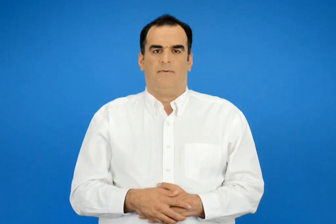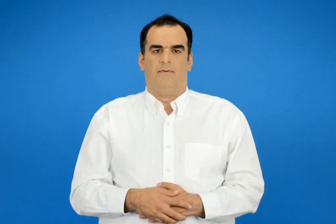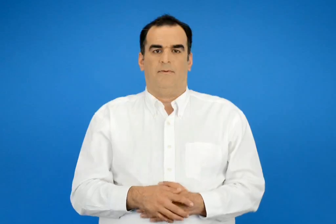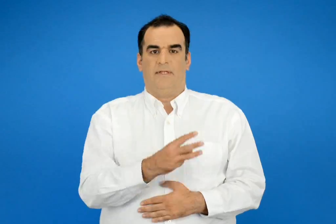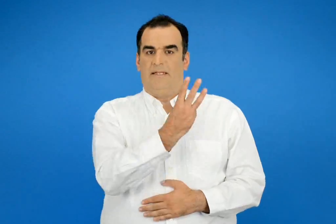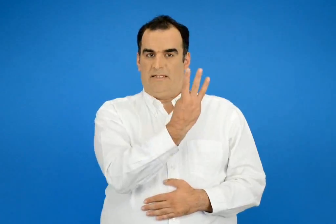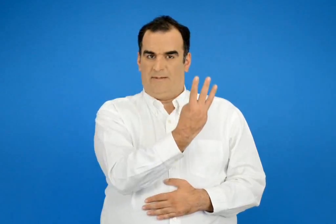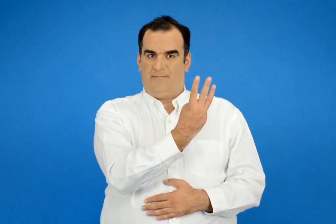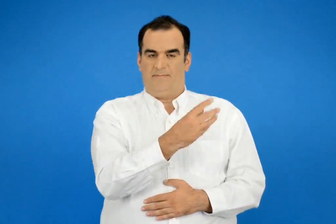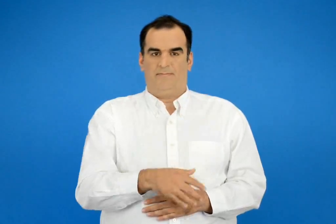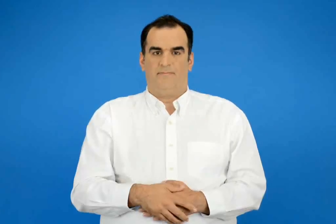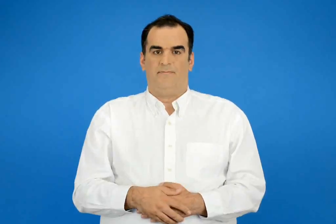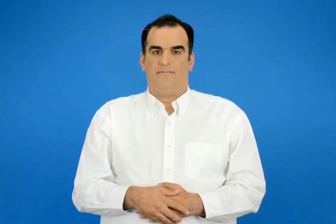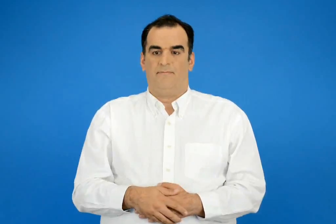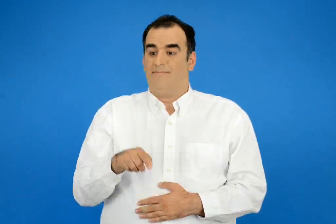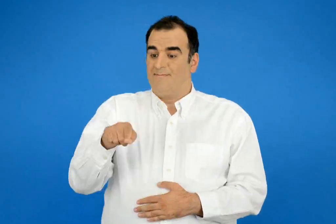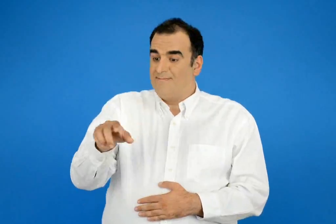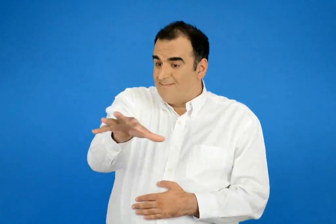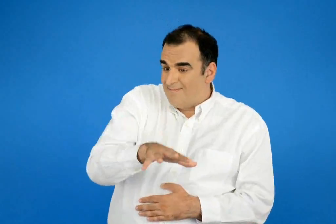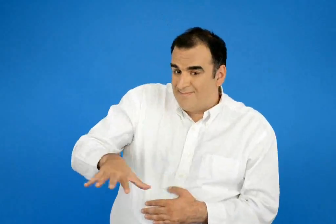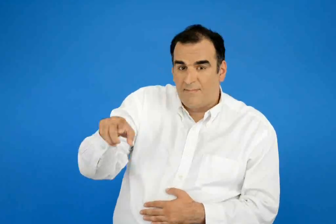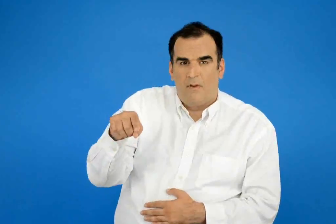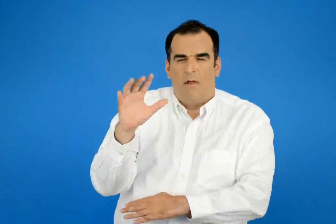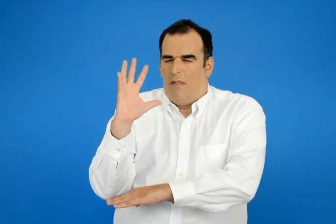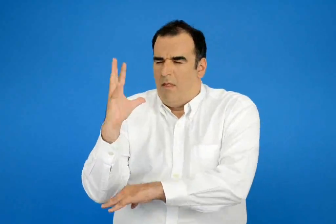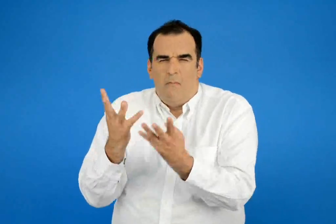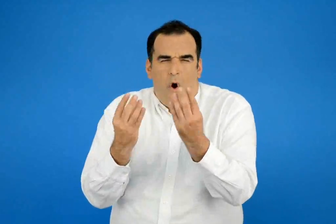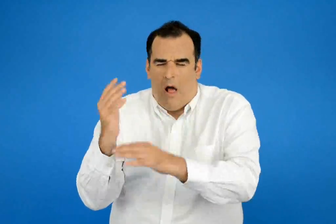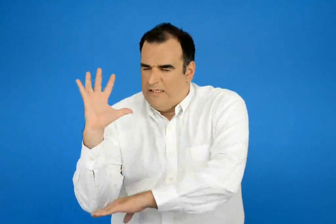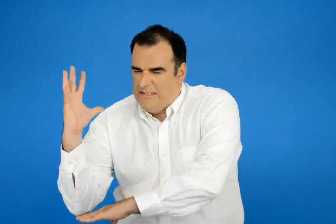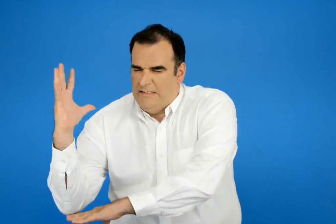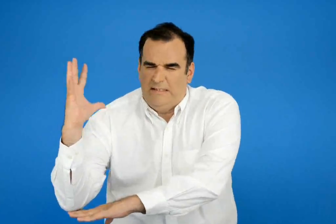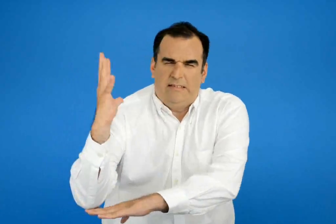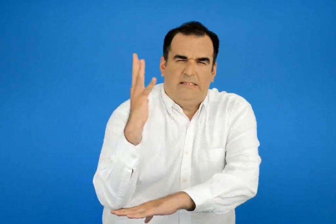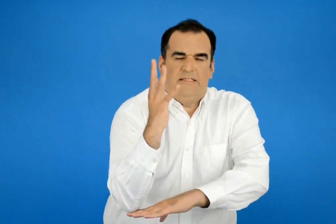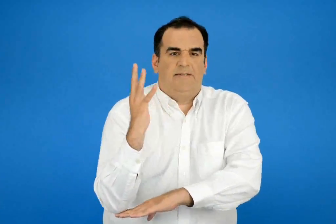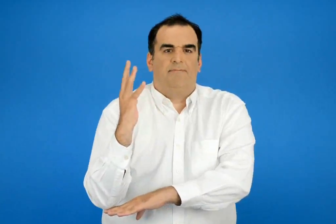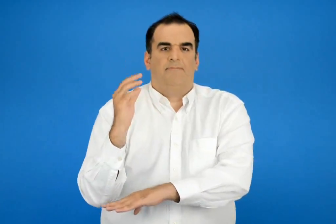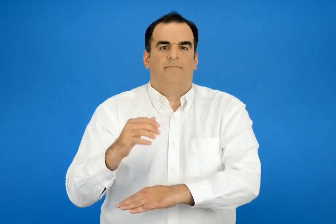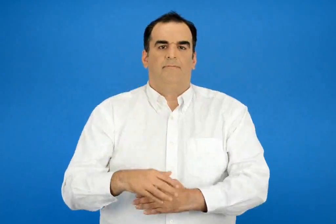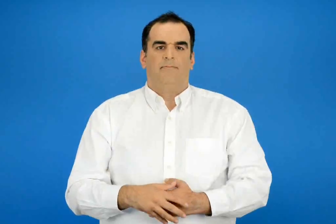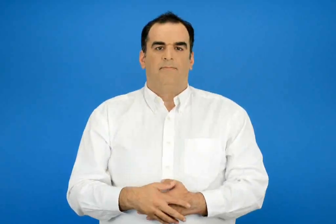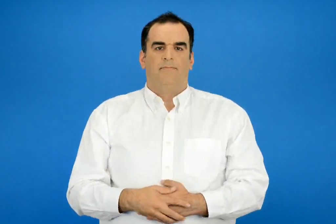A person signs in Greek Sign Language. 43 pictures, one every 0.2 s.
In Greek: 3 μέρος με πολλά δέντρα
